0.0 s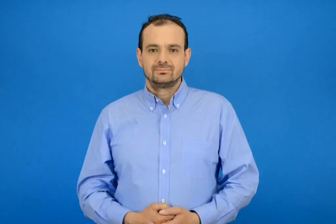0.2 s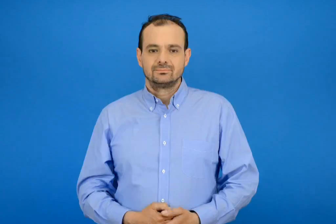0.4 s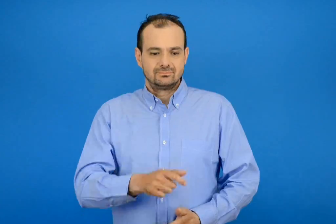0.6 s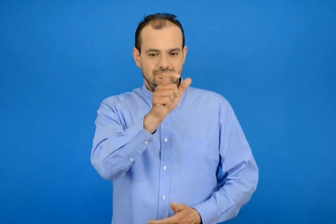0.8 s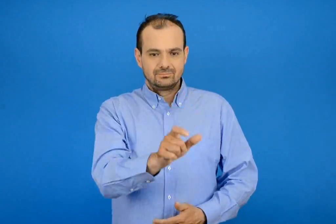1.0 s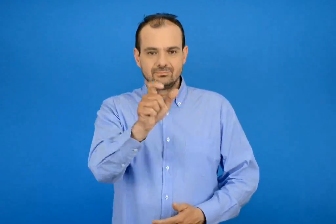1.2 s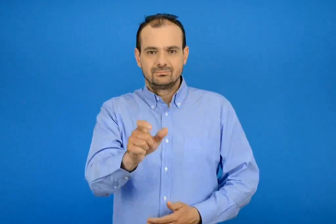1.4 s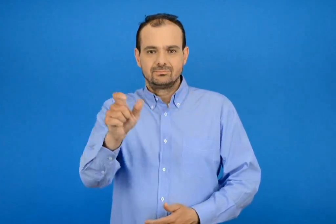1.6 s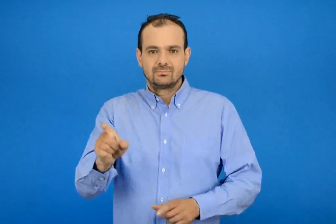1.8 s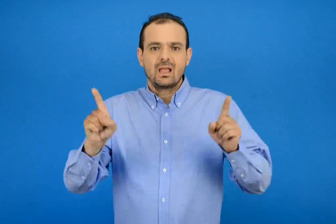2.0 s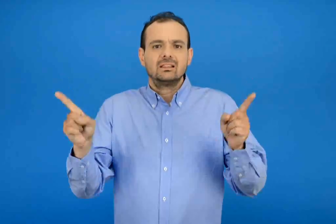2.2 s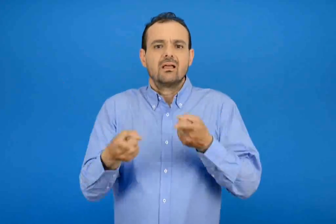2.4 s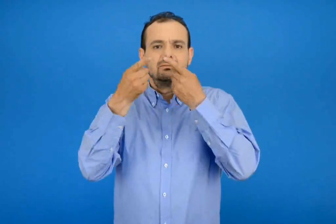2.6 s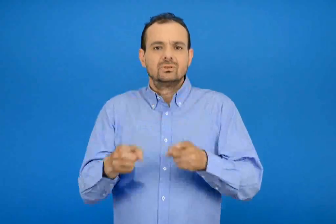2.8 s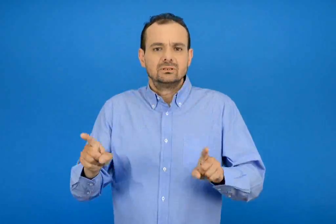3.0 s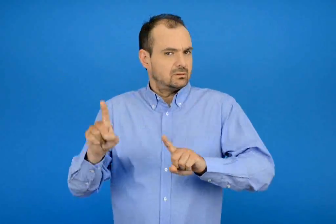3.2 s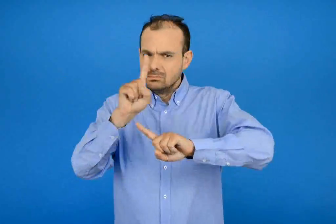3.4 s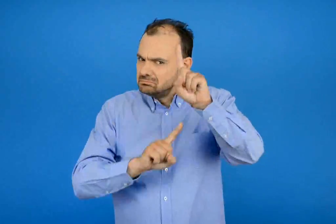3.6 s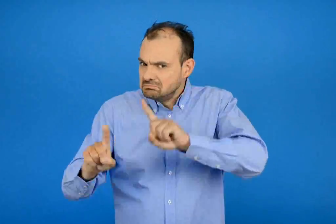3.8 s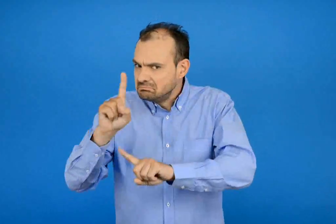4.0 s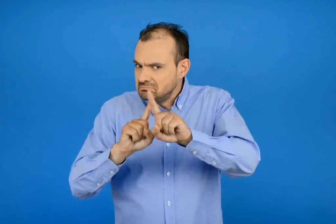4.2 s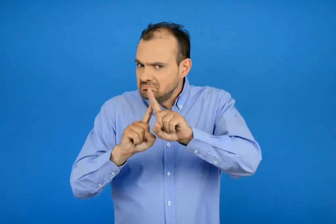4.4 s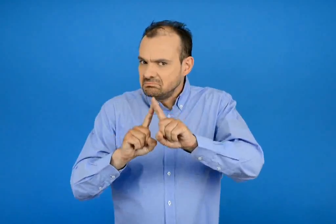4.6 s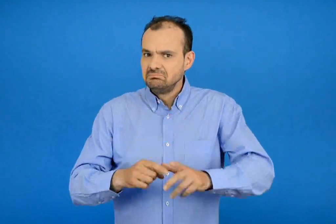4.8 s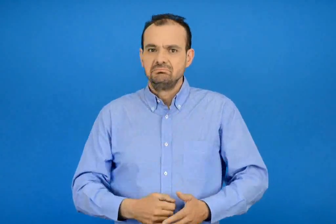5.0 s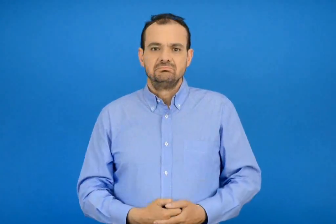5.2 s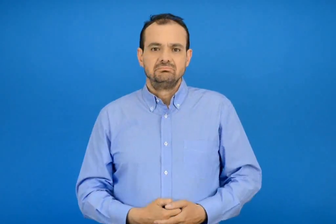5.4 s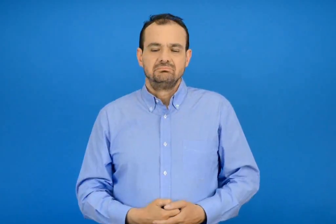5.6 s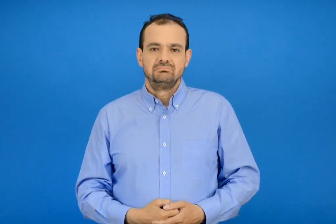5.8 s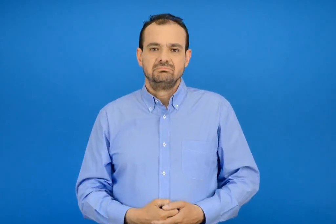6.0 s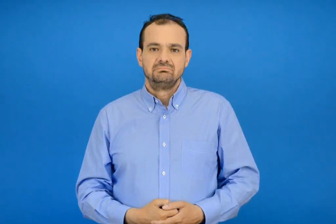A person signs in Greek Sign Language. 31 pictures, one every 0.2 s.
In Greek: ποιοι τραγουδούν ;
